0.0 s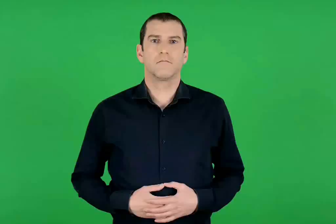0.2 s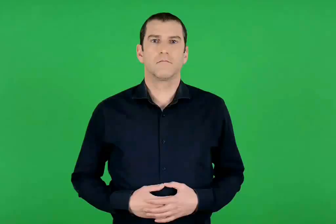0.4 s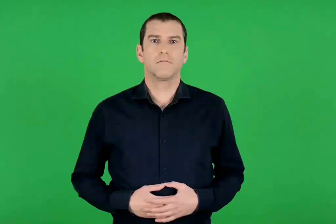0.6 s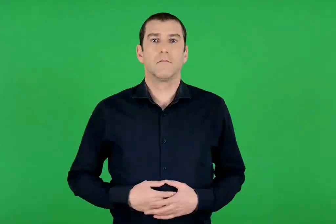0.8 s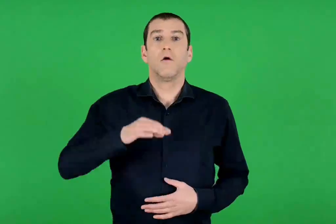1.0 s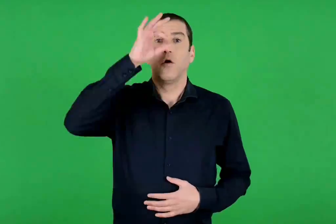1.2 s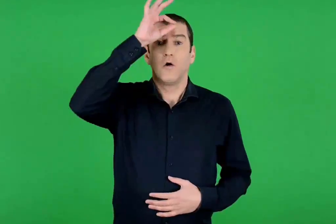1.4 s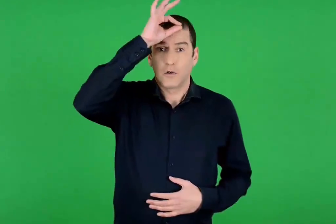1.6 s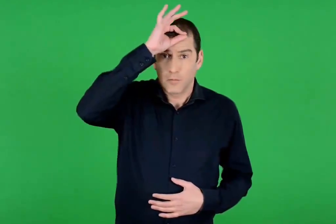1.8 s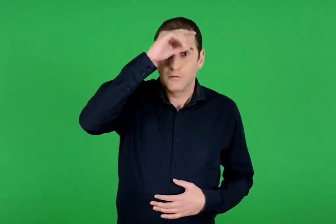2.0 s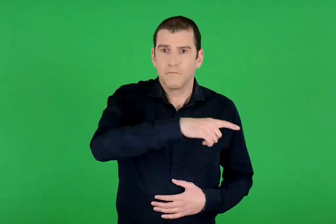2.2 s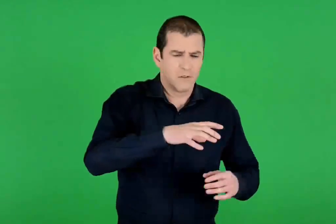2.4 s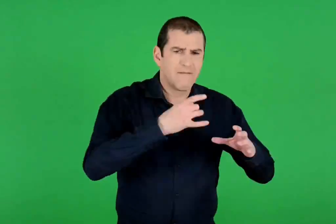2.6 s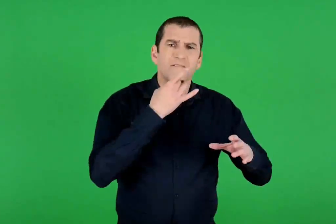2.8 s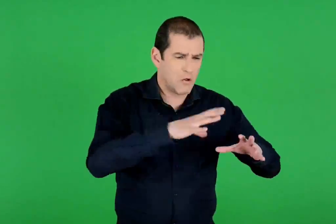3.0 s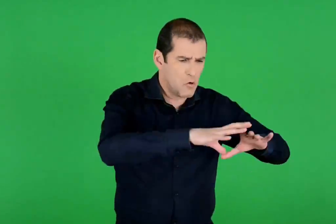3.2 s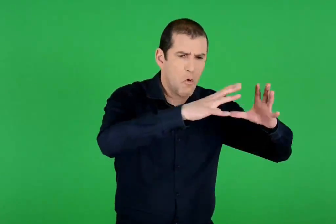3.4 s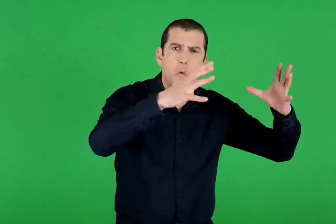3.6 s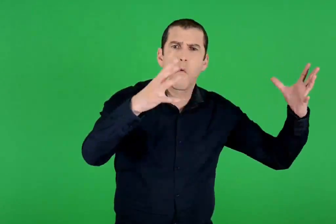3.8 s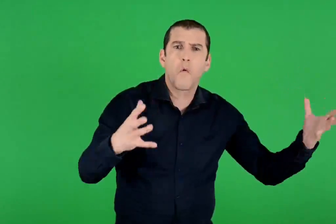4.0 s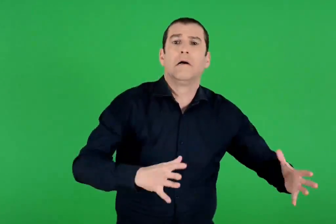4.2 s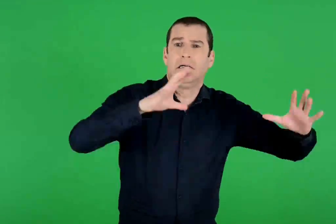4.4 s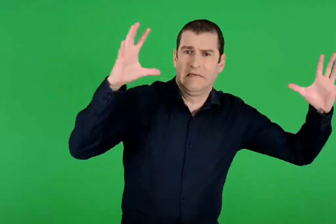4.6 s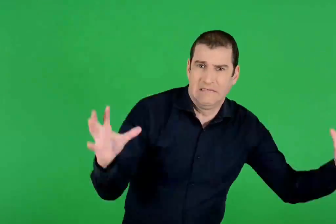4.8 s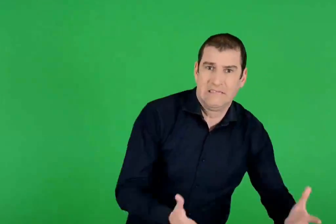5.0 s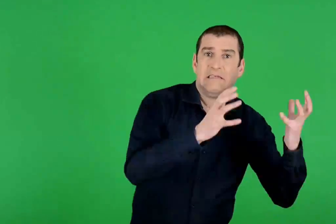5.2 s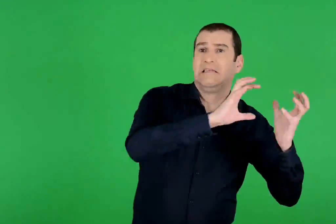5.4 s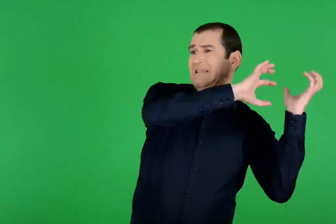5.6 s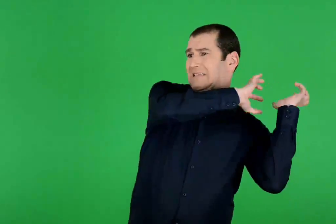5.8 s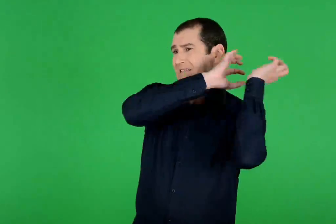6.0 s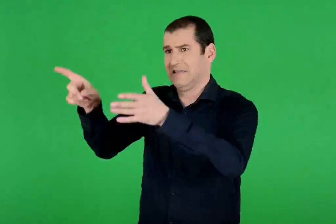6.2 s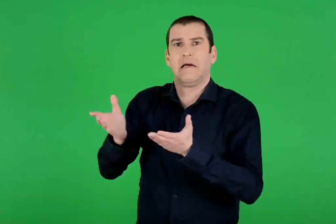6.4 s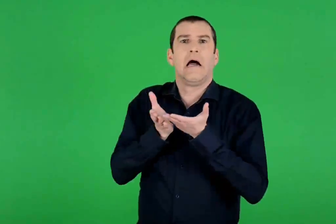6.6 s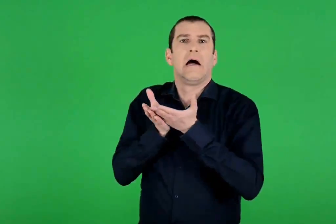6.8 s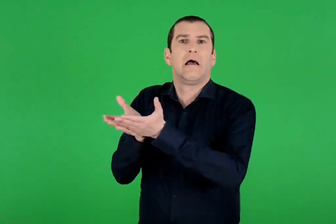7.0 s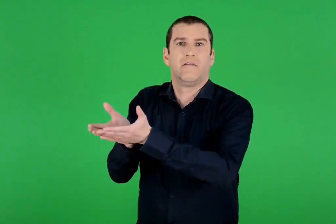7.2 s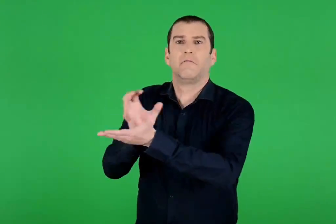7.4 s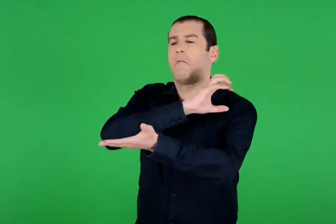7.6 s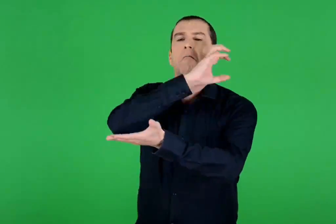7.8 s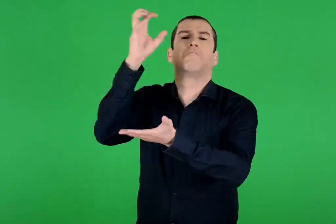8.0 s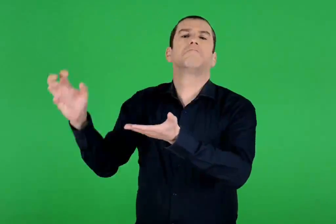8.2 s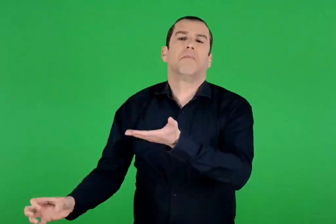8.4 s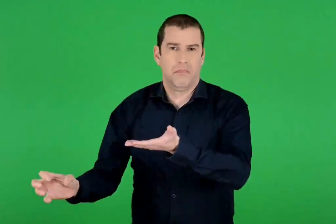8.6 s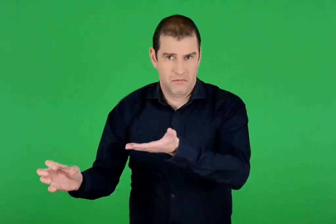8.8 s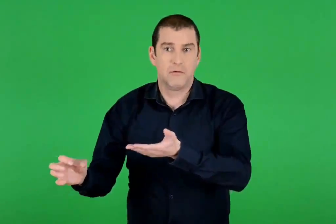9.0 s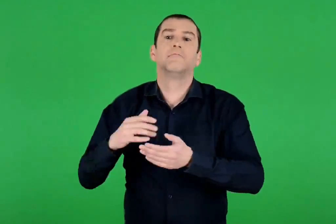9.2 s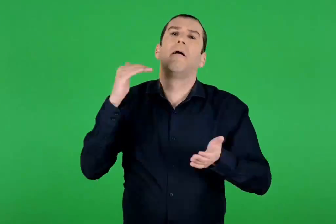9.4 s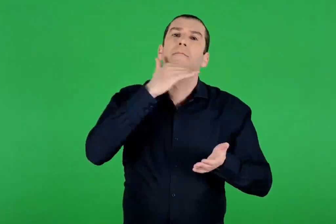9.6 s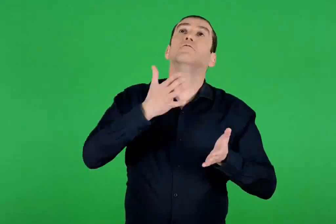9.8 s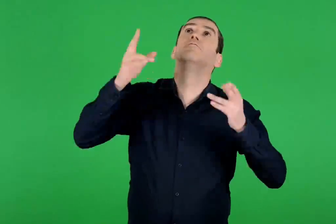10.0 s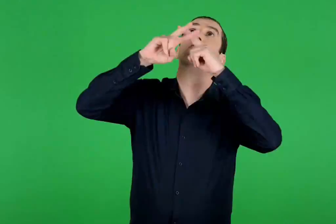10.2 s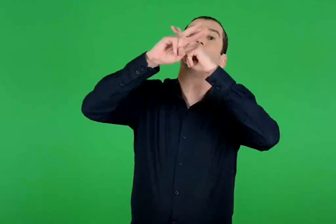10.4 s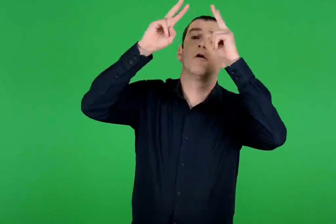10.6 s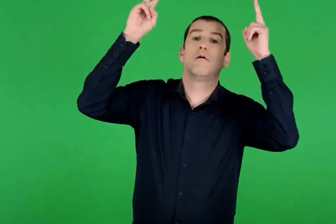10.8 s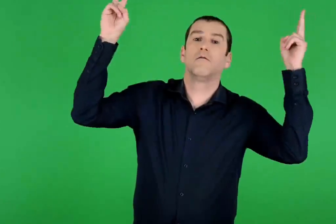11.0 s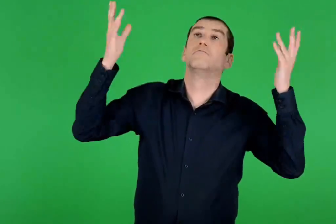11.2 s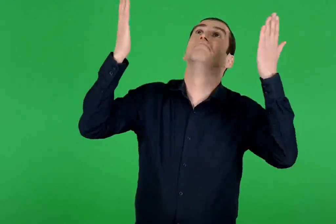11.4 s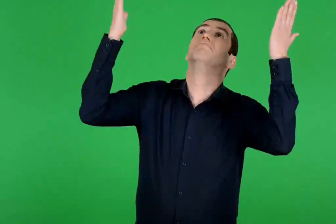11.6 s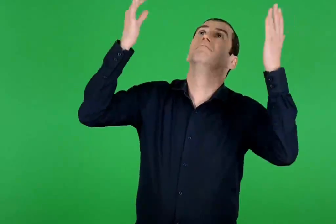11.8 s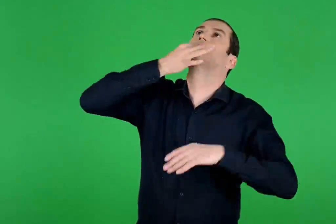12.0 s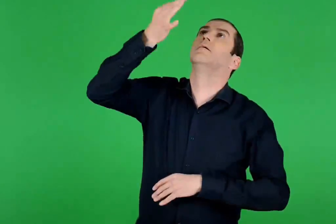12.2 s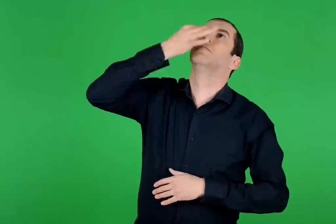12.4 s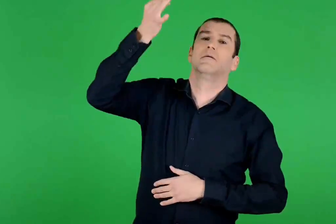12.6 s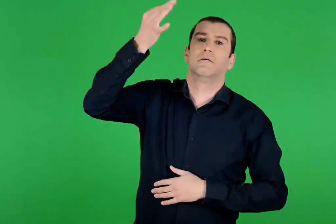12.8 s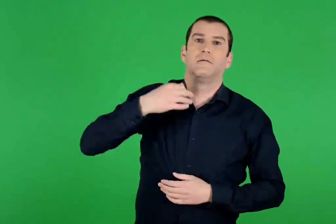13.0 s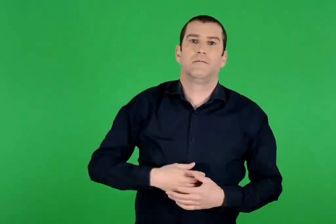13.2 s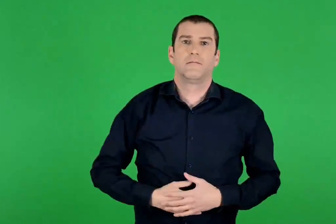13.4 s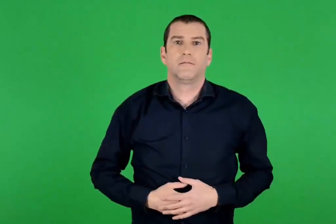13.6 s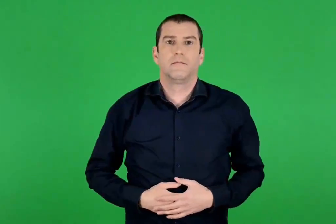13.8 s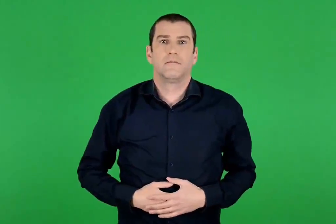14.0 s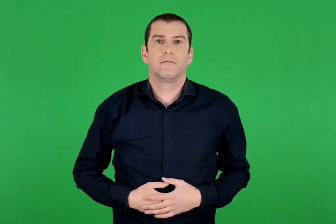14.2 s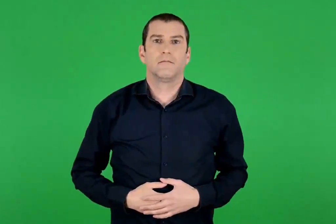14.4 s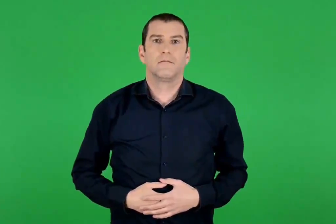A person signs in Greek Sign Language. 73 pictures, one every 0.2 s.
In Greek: άρπαξε τότε έναν τεράστιο βράχο ο κύκλωπας και τον έριξε στο καράβι , μα δεν το χτύπησε. κι αμέσως σήκωσε τα χέρια του στον ουρανό και είπε
